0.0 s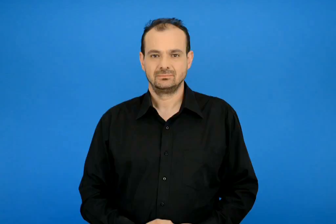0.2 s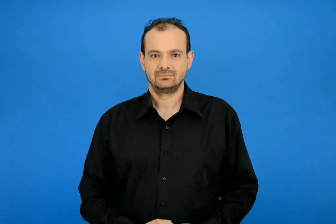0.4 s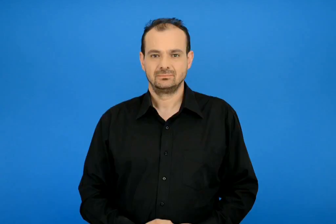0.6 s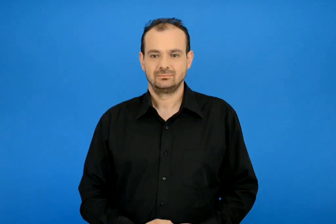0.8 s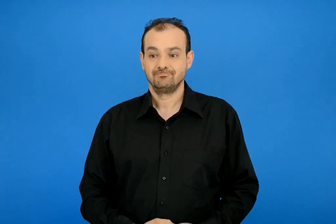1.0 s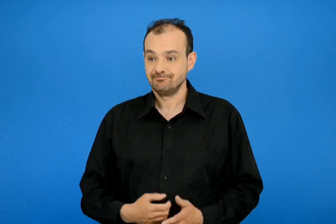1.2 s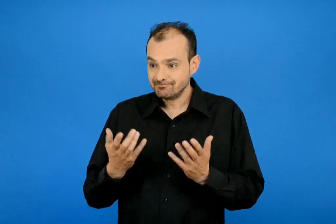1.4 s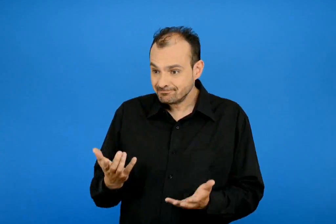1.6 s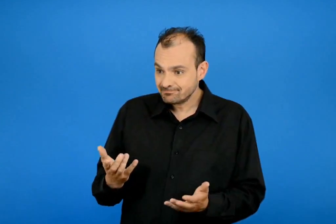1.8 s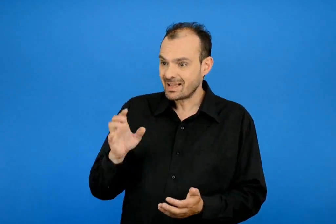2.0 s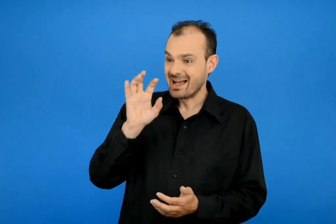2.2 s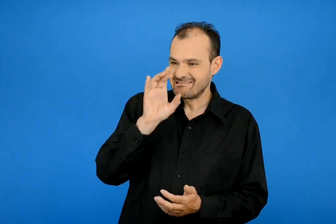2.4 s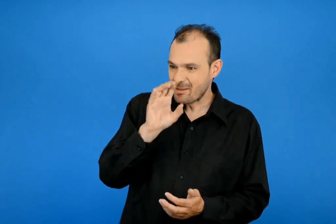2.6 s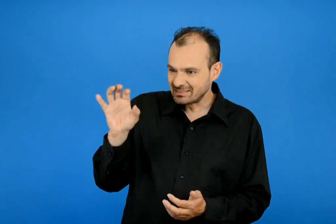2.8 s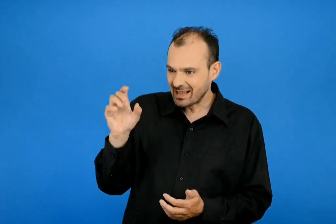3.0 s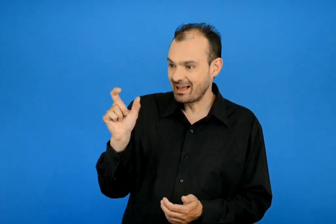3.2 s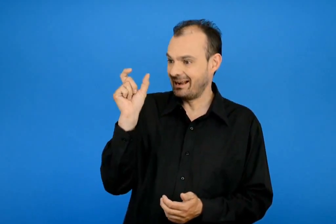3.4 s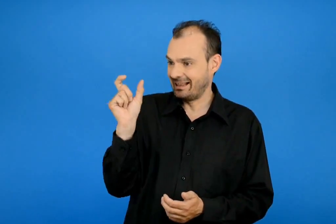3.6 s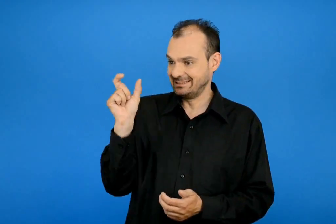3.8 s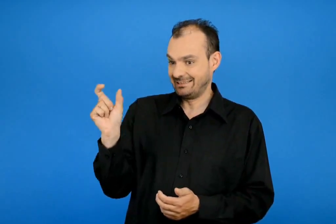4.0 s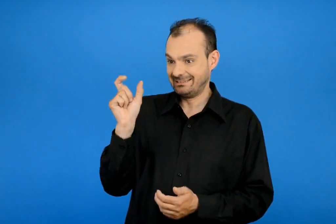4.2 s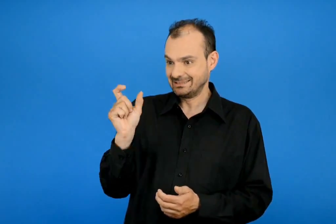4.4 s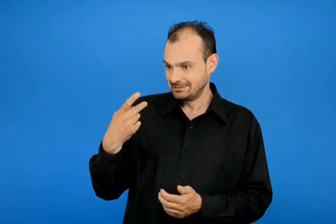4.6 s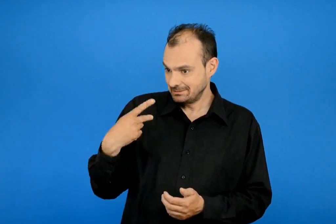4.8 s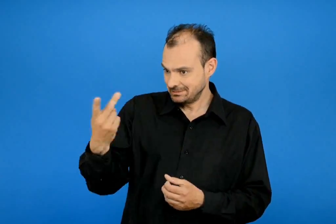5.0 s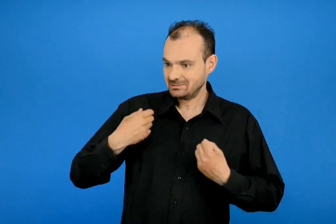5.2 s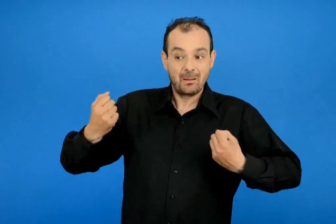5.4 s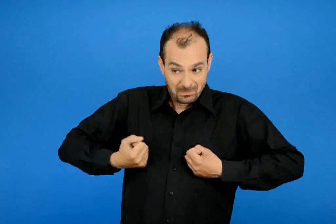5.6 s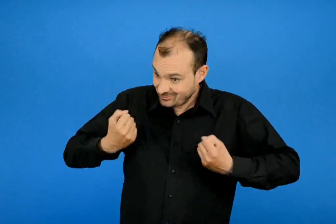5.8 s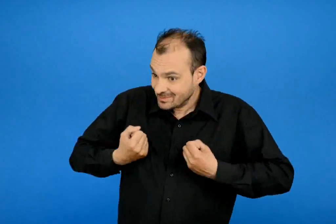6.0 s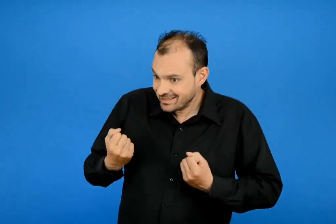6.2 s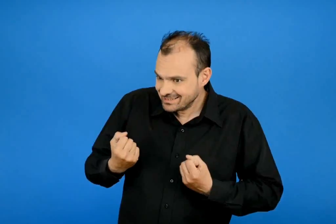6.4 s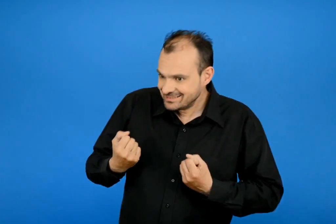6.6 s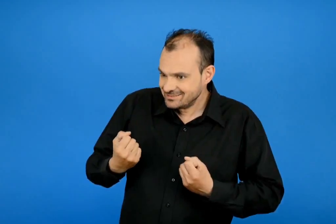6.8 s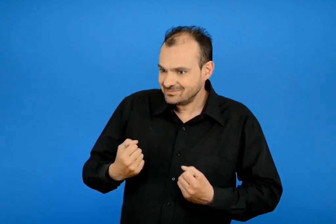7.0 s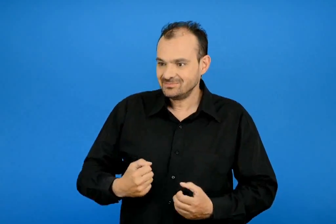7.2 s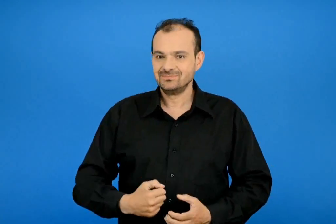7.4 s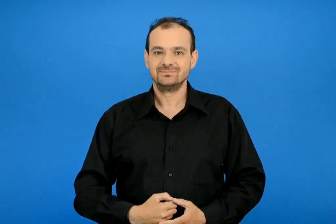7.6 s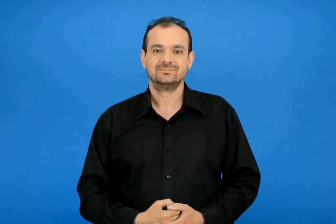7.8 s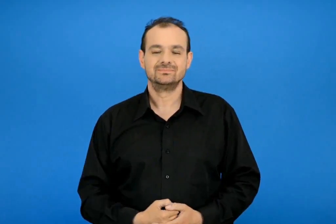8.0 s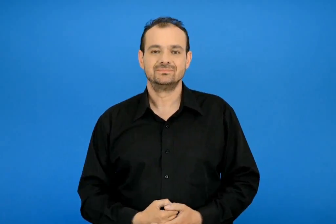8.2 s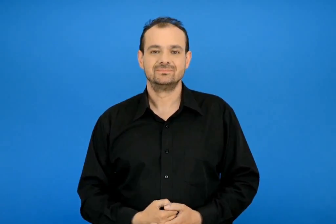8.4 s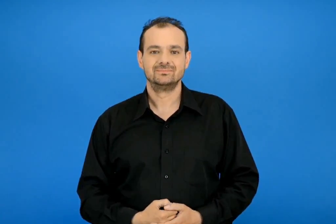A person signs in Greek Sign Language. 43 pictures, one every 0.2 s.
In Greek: παίζουμε γράμματα και λέξεις ;
